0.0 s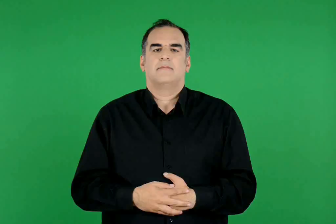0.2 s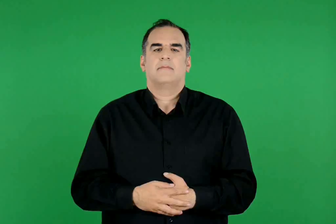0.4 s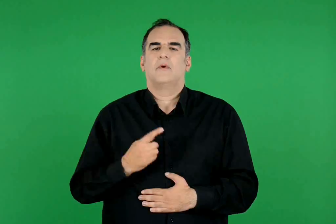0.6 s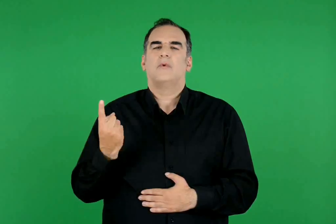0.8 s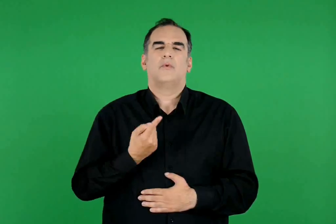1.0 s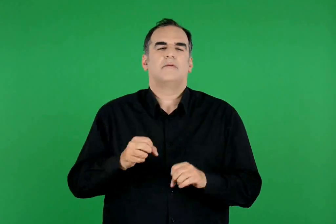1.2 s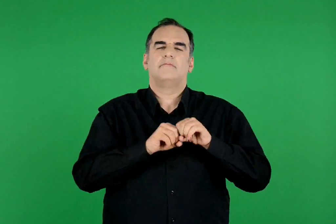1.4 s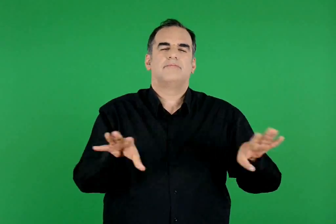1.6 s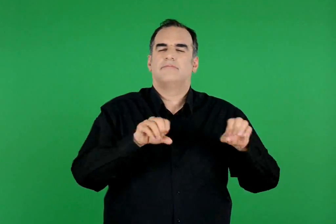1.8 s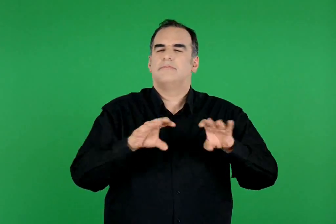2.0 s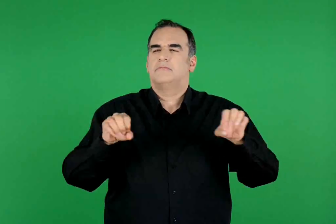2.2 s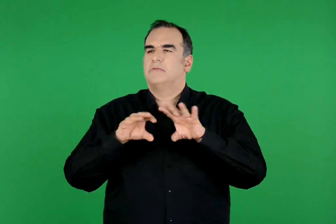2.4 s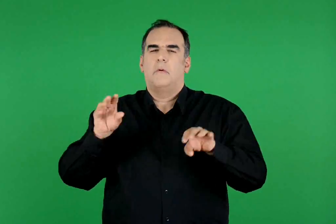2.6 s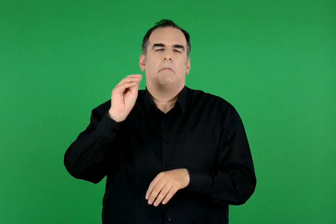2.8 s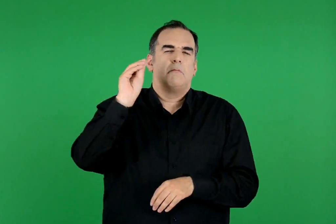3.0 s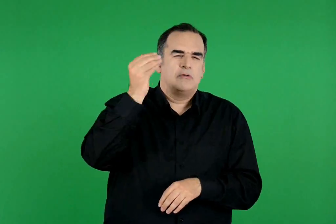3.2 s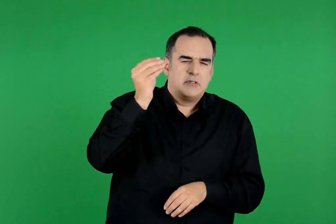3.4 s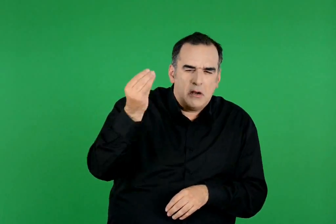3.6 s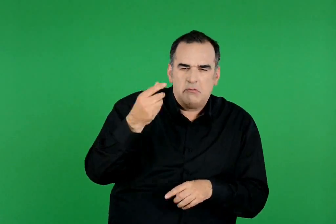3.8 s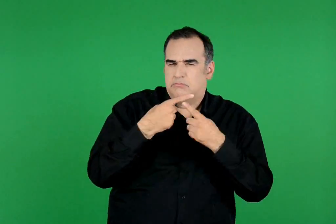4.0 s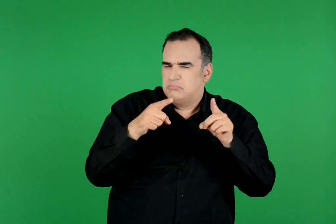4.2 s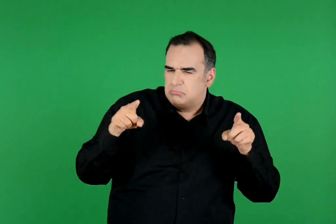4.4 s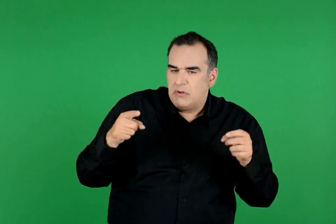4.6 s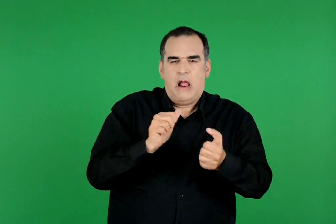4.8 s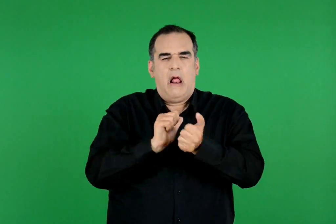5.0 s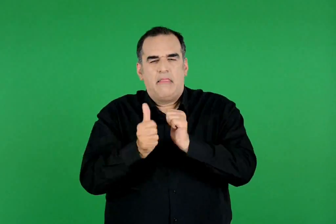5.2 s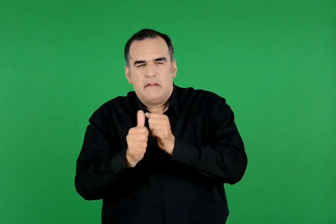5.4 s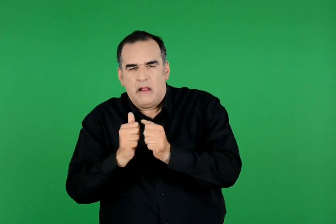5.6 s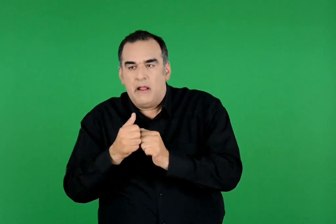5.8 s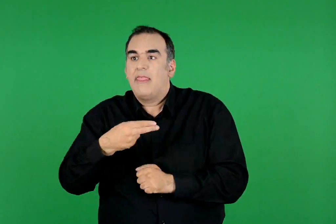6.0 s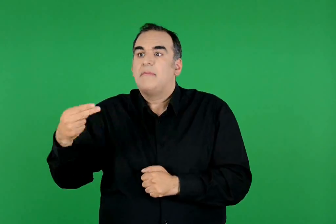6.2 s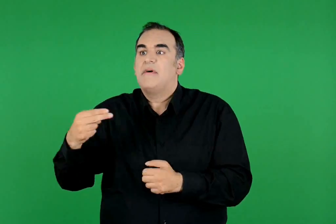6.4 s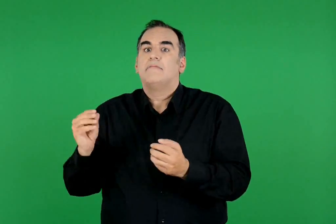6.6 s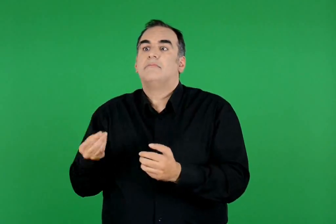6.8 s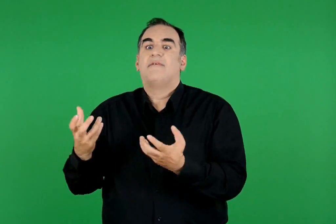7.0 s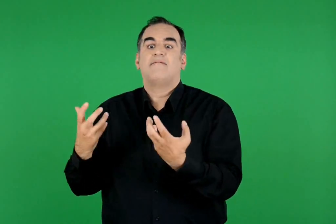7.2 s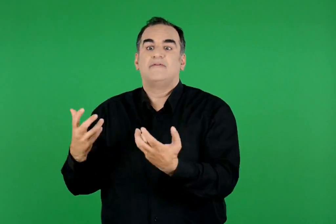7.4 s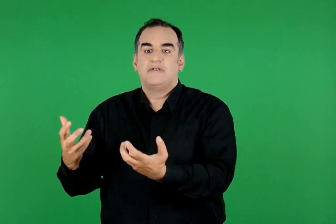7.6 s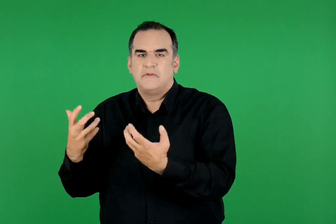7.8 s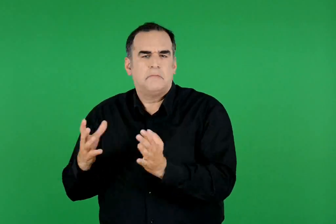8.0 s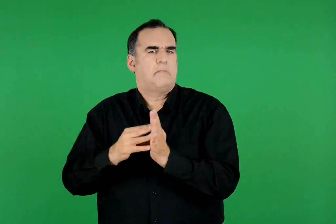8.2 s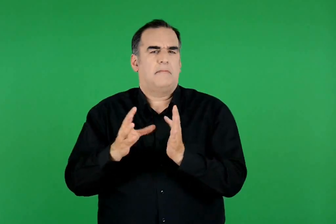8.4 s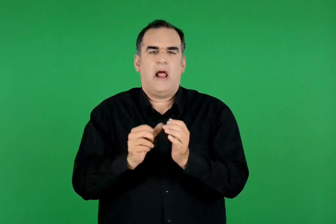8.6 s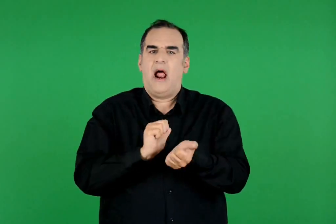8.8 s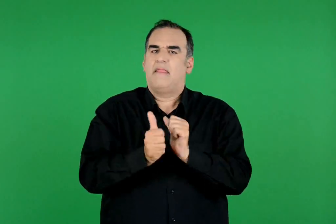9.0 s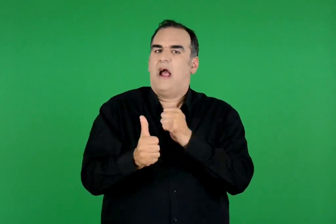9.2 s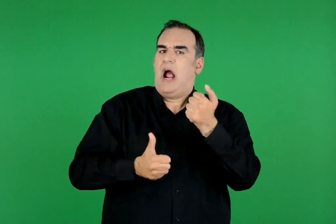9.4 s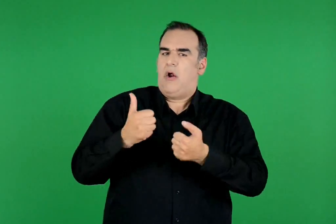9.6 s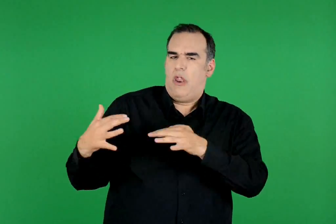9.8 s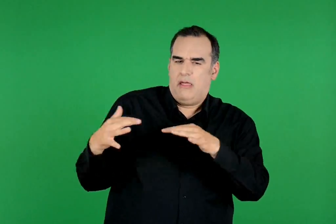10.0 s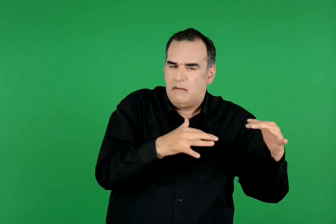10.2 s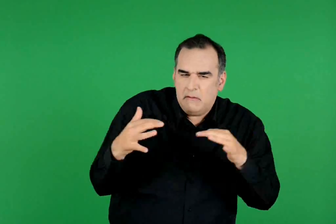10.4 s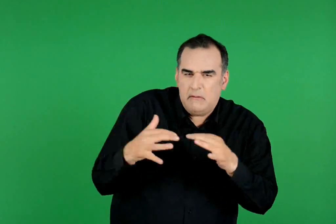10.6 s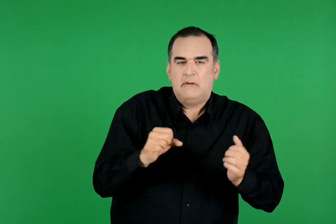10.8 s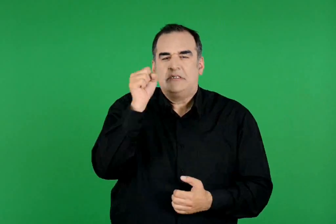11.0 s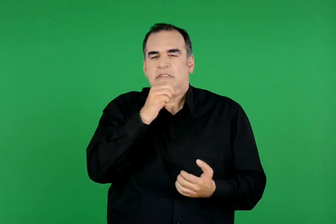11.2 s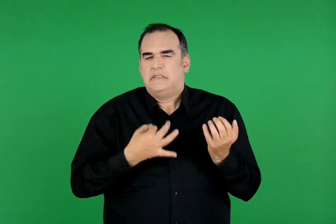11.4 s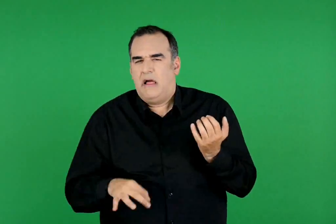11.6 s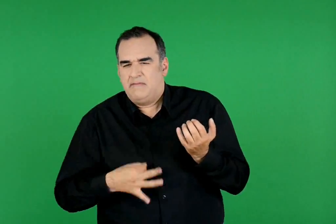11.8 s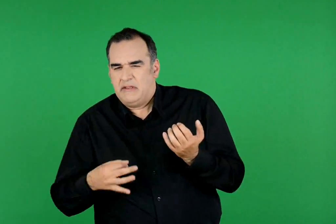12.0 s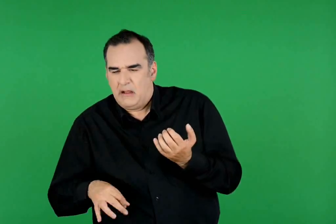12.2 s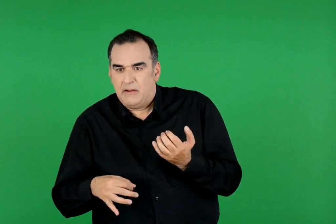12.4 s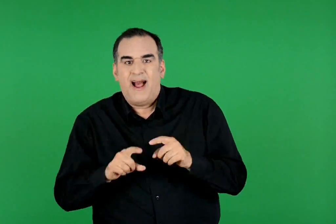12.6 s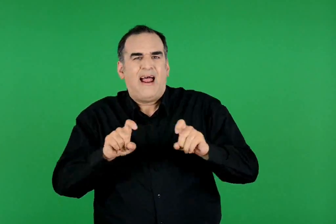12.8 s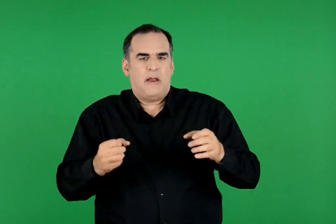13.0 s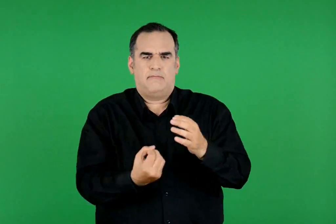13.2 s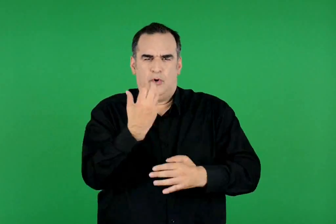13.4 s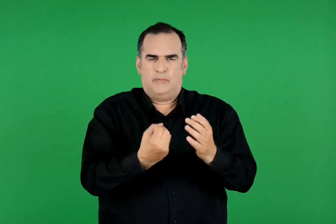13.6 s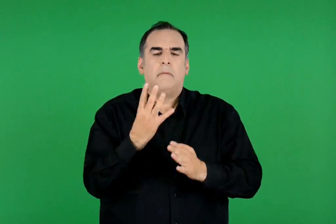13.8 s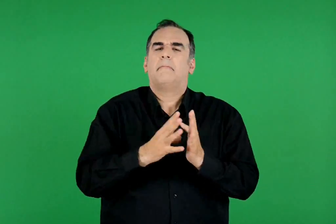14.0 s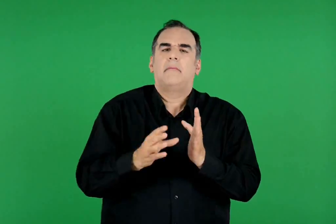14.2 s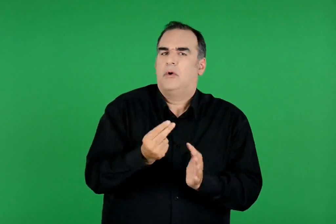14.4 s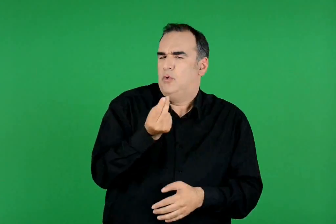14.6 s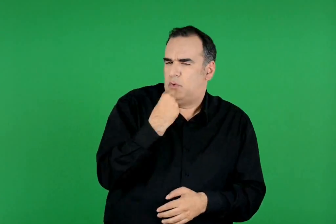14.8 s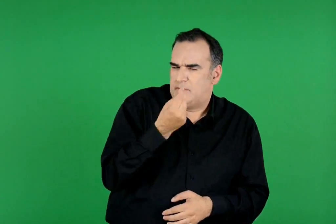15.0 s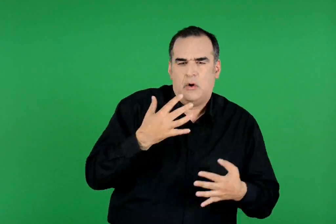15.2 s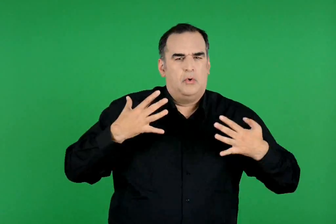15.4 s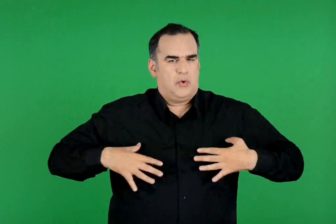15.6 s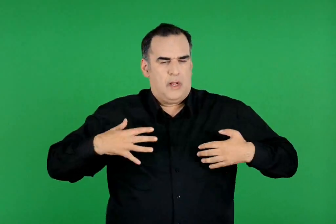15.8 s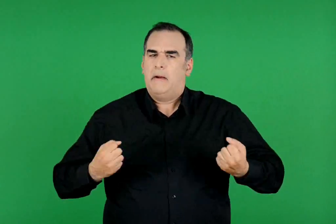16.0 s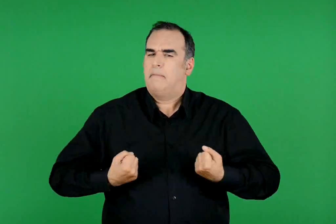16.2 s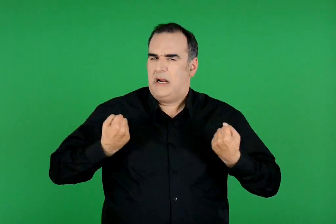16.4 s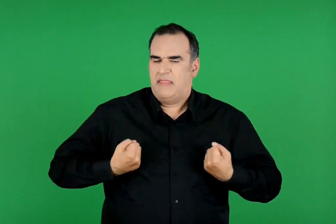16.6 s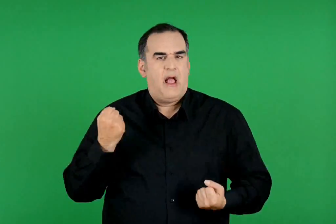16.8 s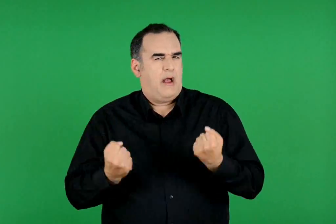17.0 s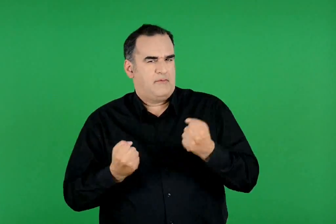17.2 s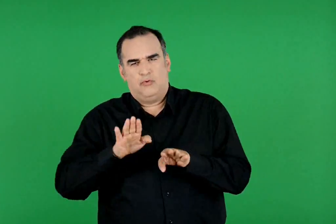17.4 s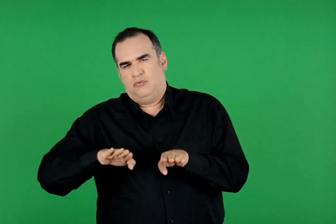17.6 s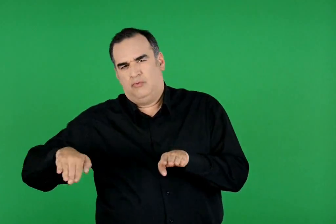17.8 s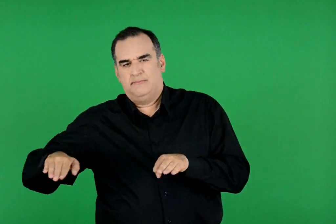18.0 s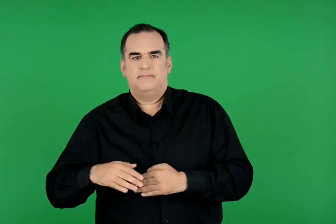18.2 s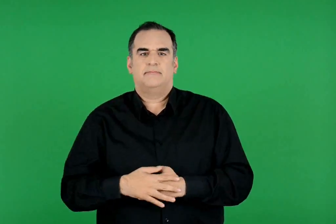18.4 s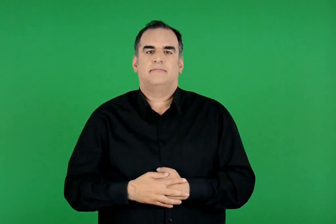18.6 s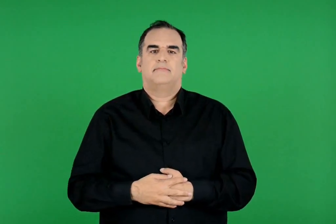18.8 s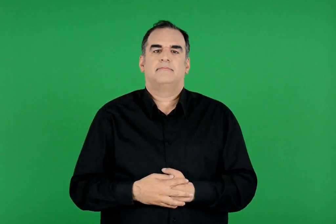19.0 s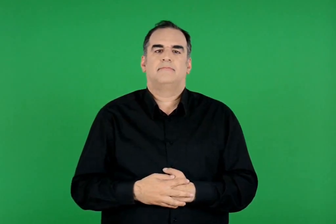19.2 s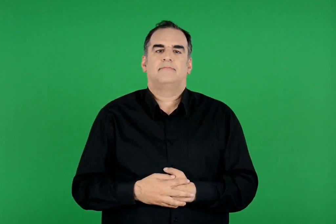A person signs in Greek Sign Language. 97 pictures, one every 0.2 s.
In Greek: συνήθως διαφημίζονται διάφορα πολιτιστικά , αθλητικά ή άλλα επίκαιρα γεγονότα όπως αθλητικοί αγώνες , συναυλίες , καινούρια αγαθά όπως τρόφιμα , ρούχα , παιχνίδια , αυτοκίνητα
